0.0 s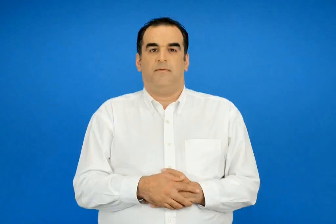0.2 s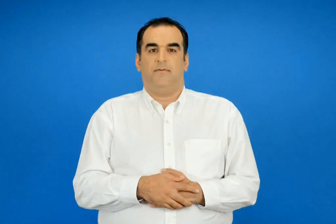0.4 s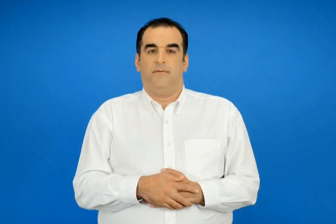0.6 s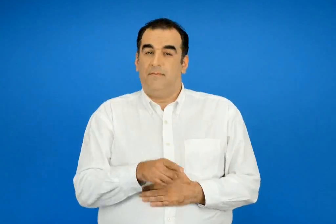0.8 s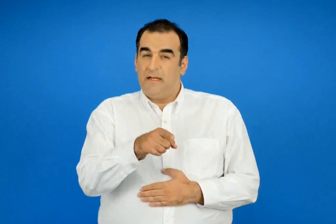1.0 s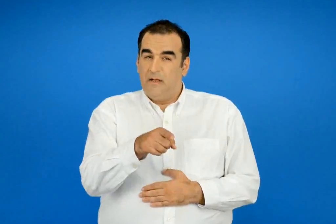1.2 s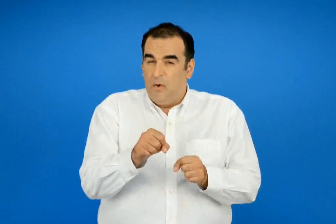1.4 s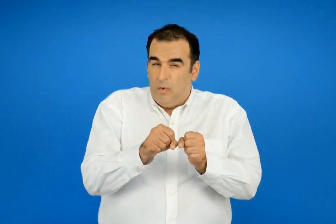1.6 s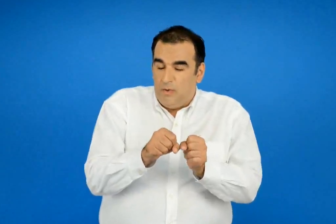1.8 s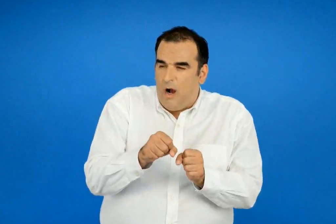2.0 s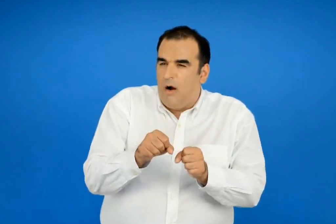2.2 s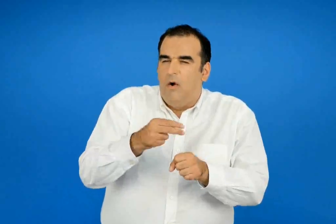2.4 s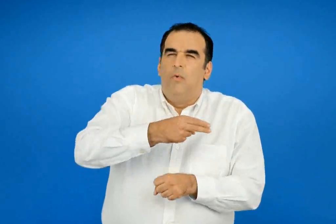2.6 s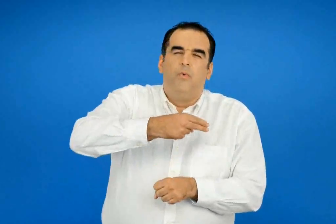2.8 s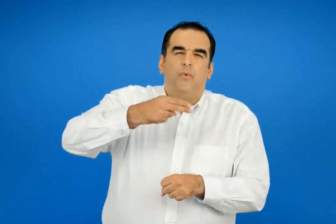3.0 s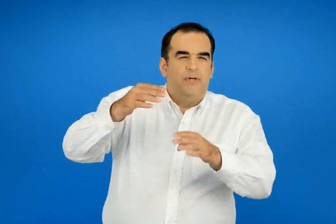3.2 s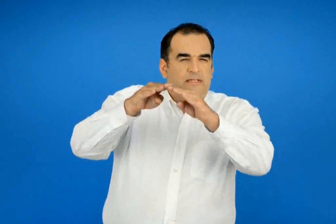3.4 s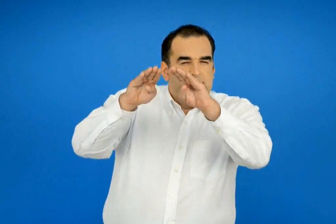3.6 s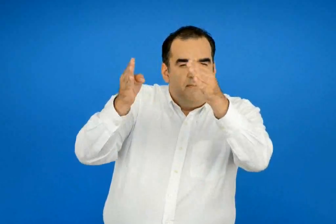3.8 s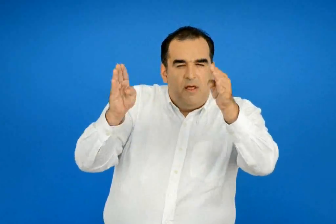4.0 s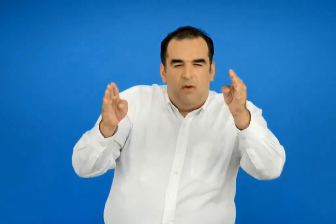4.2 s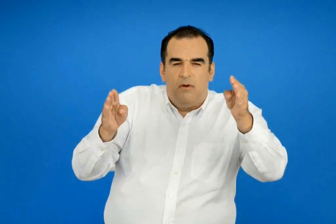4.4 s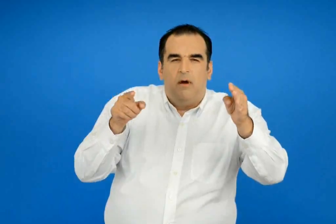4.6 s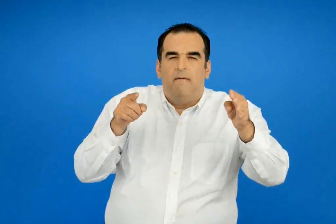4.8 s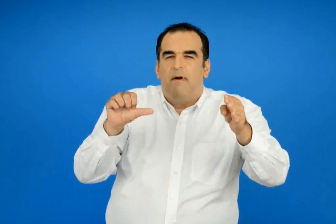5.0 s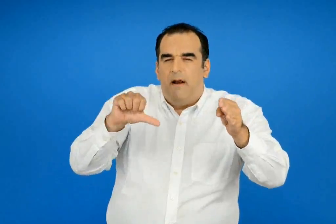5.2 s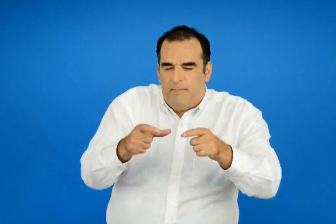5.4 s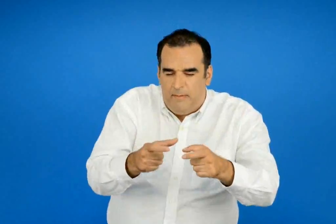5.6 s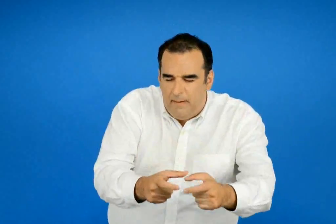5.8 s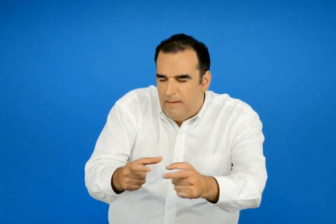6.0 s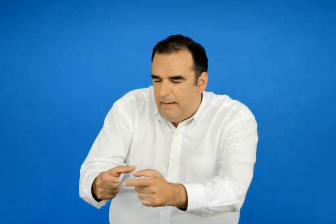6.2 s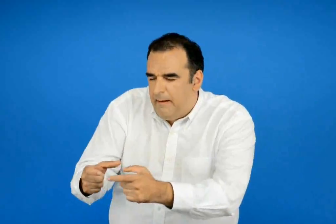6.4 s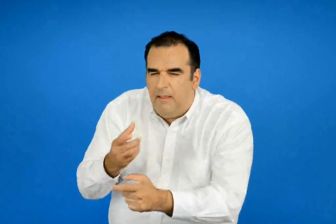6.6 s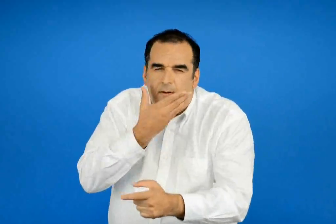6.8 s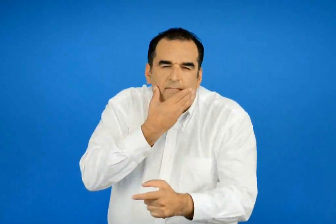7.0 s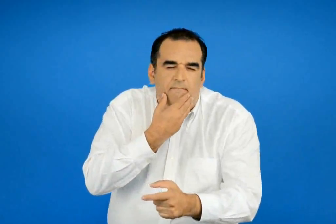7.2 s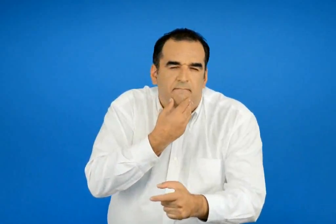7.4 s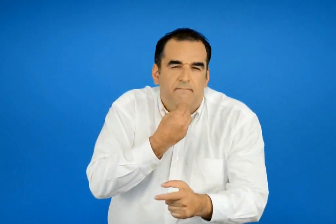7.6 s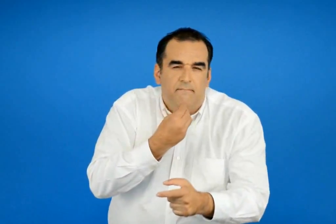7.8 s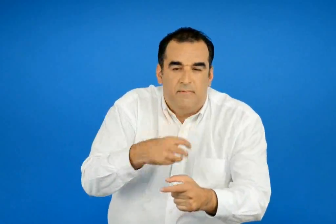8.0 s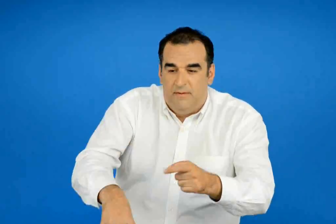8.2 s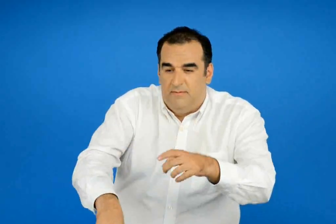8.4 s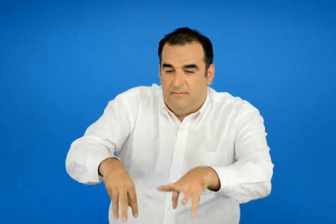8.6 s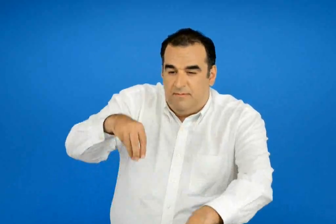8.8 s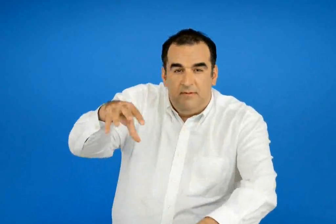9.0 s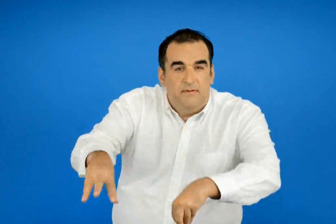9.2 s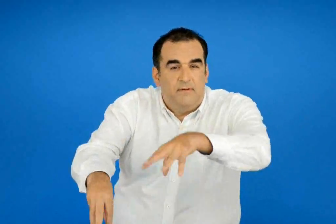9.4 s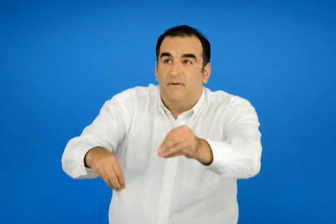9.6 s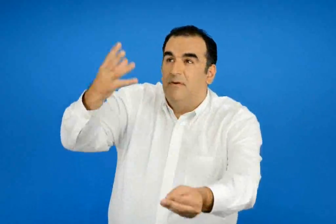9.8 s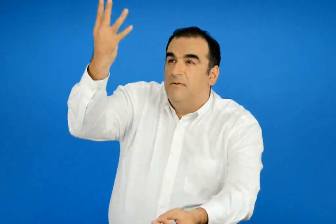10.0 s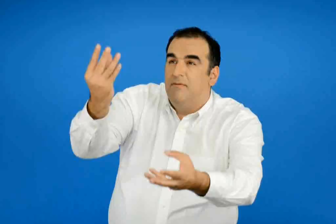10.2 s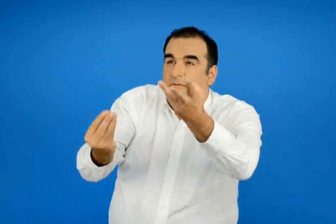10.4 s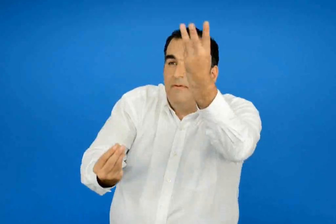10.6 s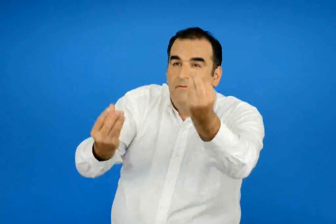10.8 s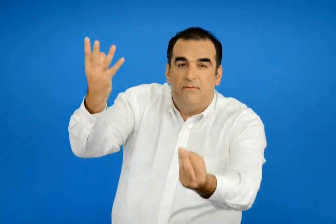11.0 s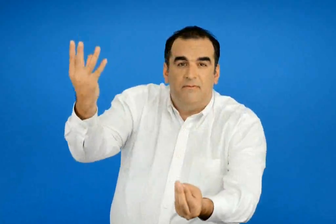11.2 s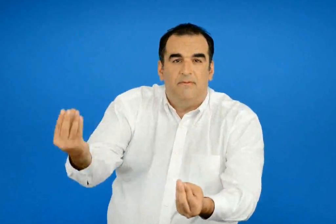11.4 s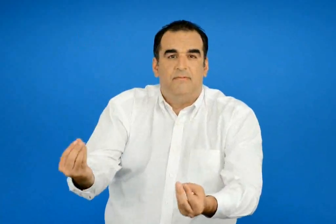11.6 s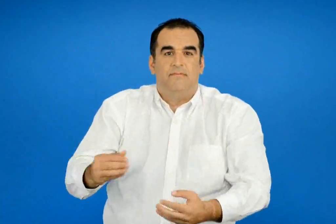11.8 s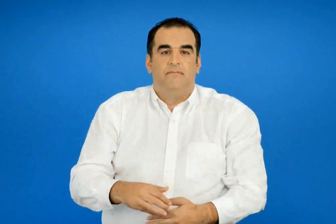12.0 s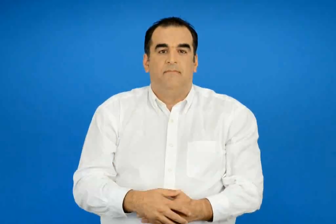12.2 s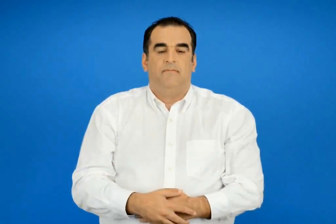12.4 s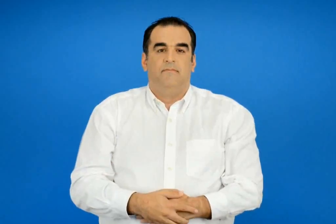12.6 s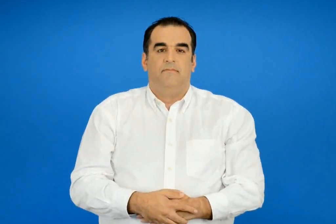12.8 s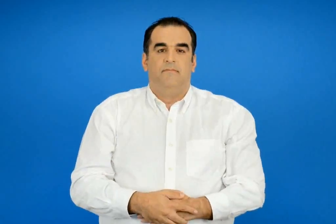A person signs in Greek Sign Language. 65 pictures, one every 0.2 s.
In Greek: εκεί κοντά είναι και το ονομαστό σπήλαιο των λιμνών με ωραίες λιμνούλες σταλαγμίτες και σταλακτίτες
